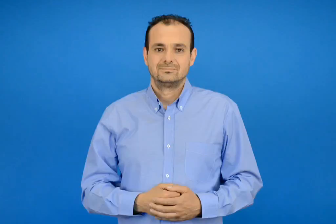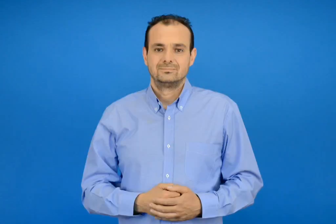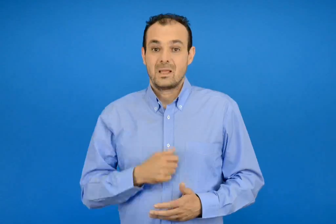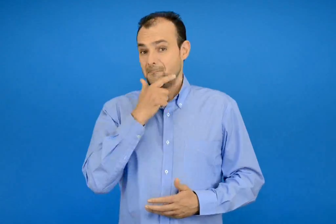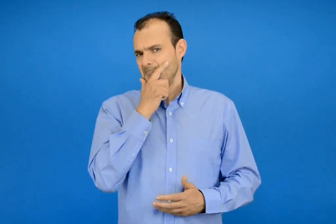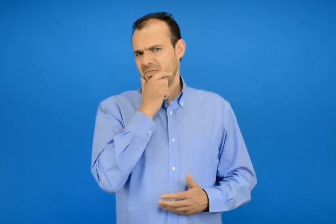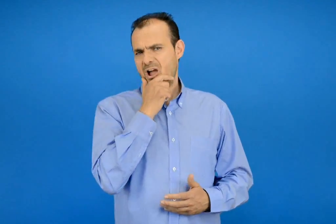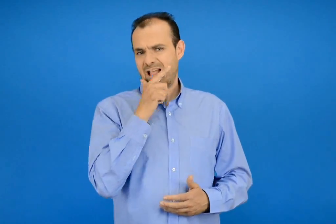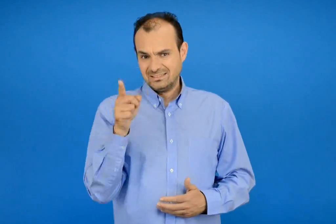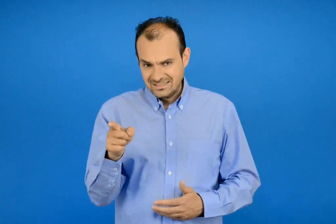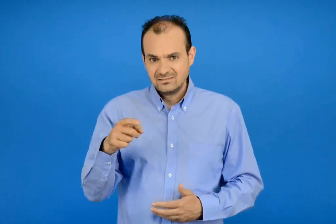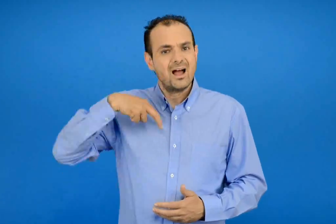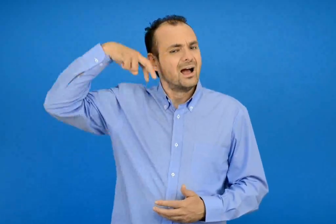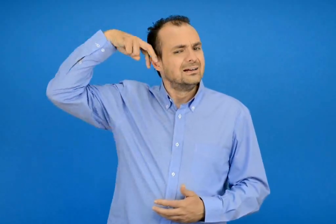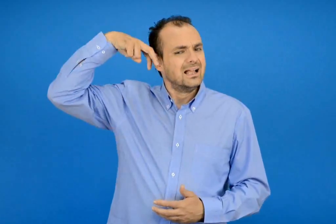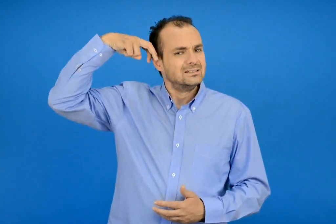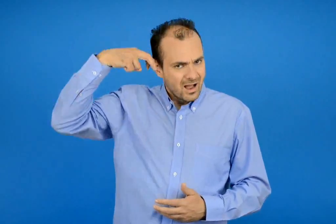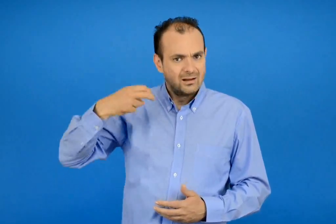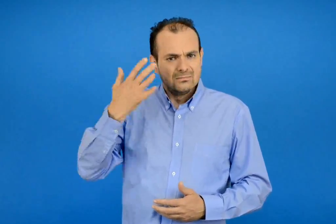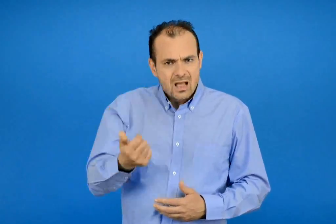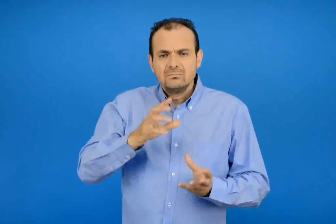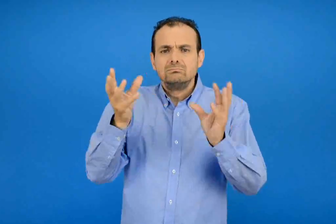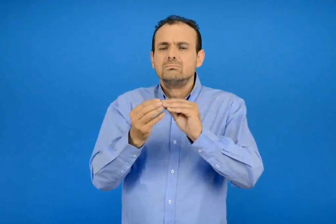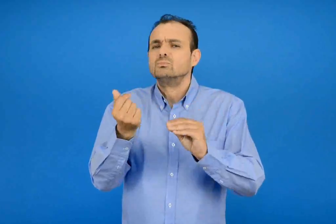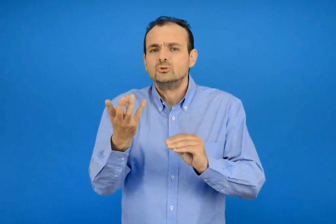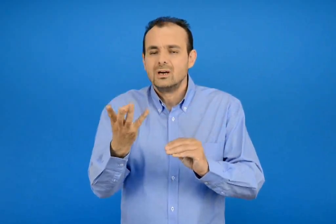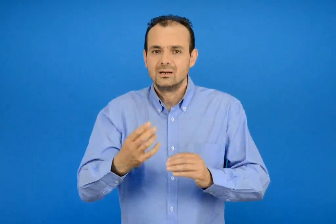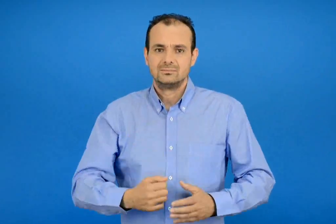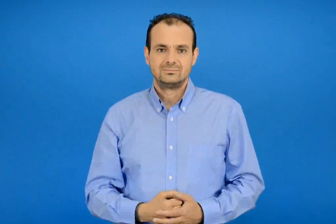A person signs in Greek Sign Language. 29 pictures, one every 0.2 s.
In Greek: πόσα κερασιά έχει ο πυθαγόρας ;
